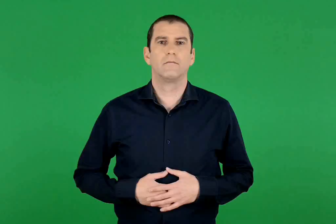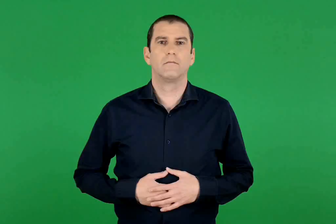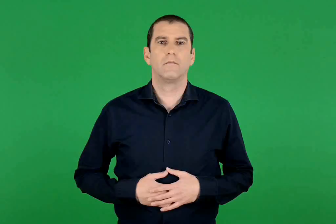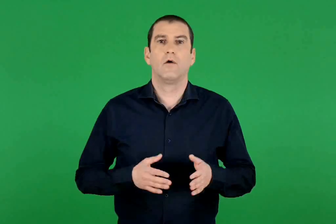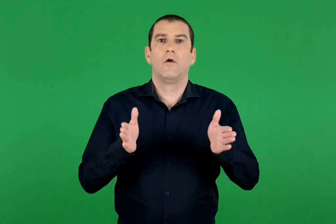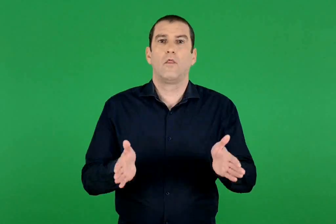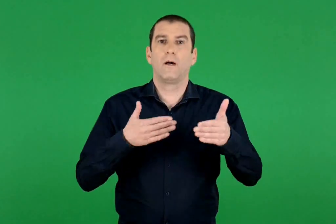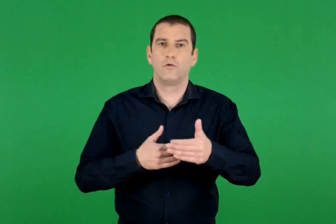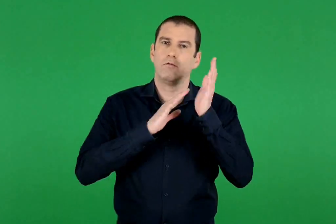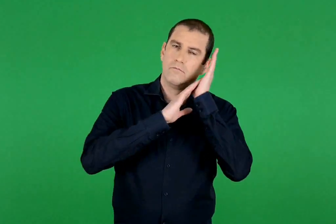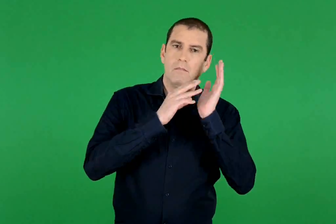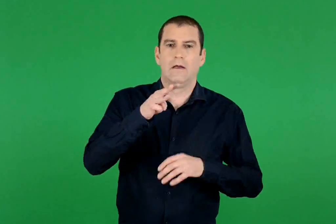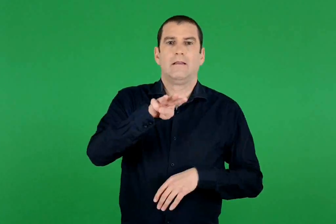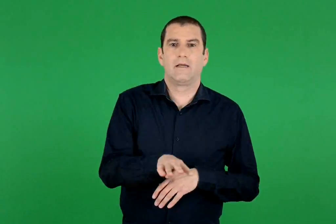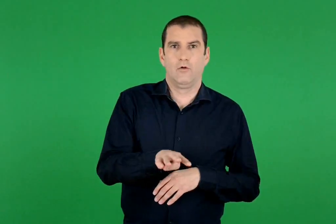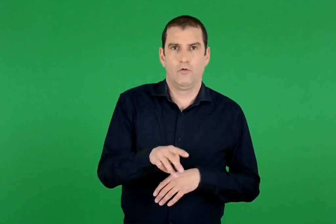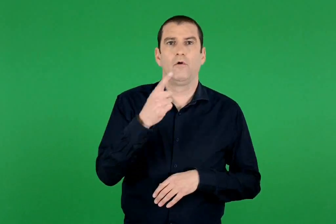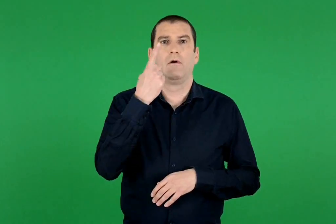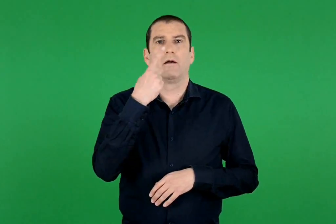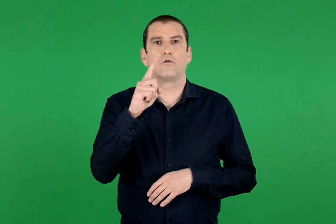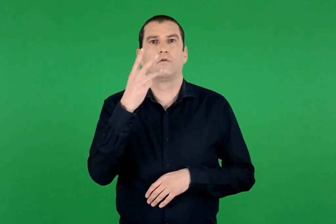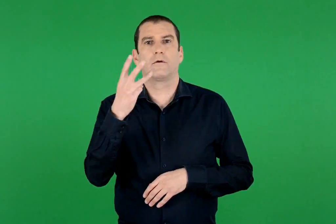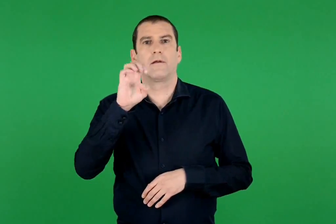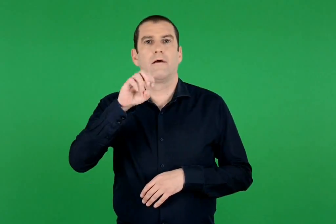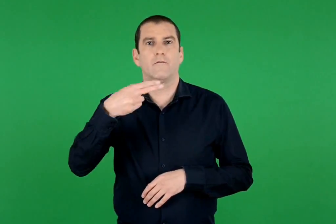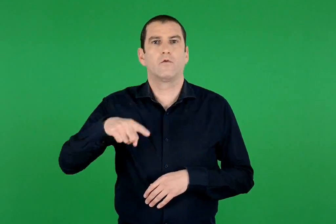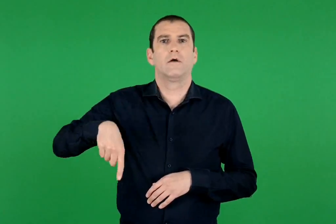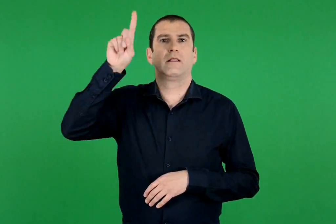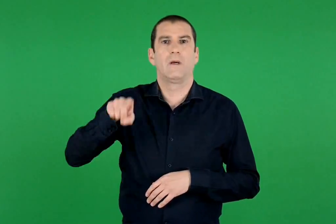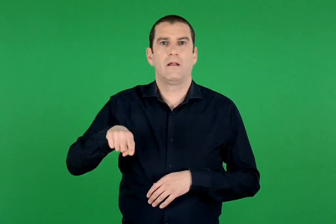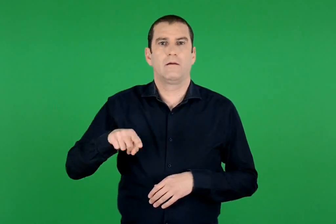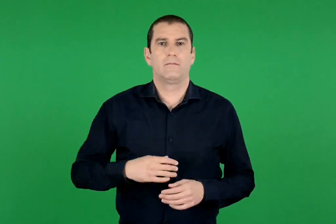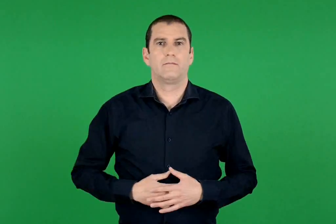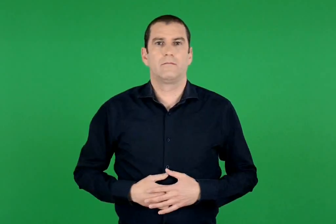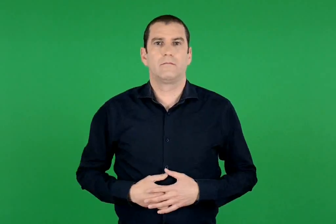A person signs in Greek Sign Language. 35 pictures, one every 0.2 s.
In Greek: τρίκλινο 103 € την ημέρα
